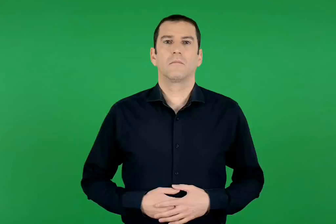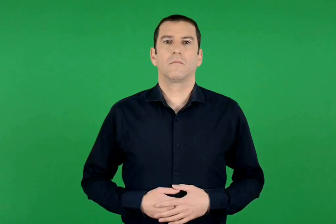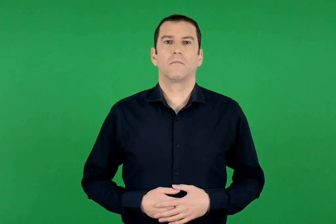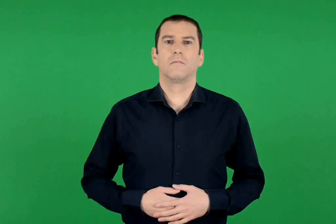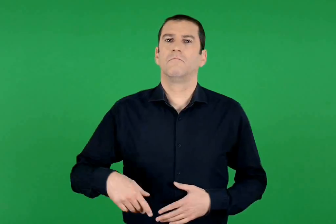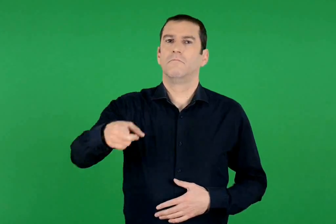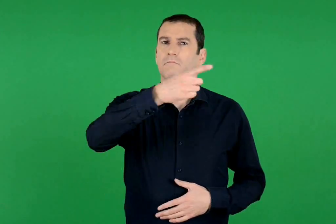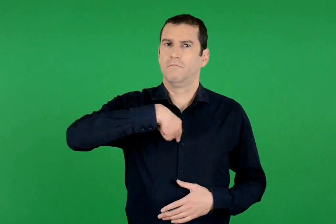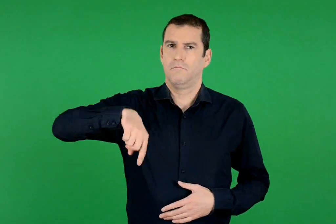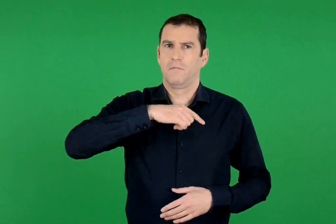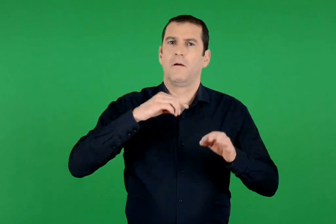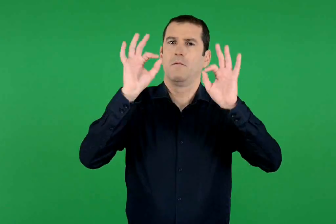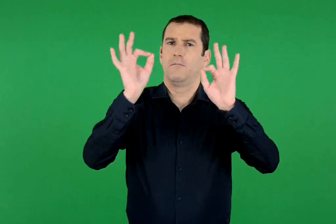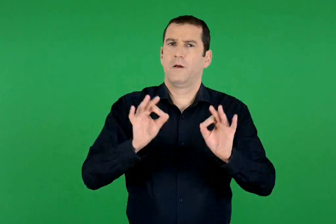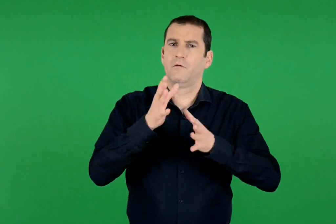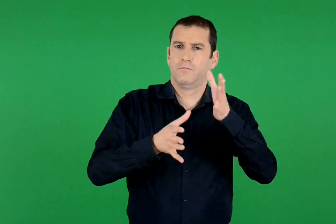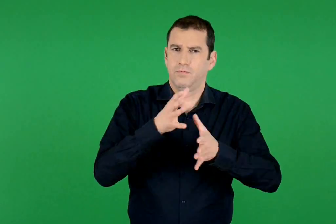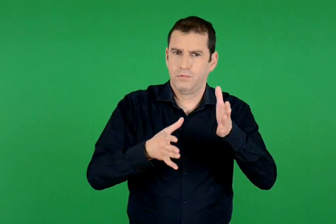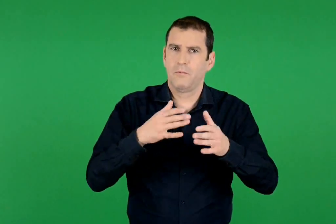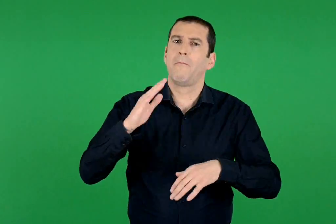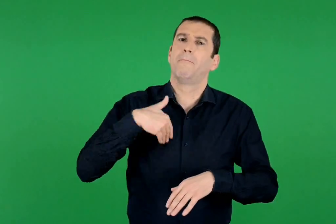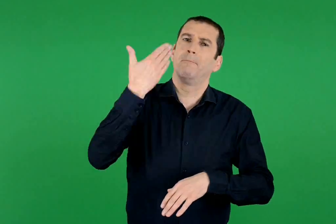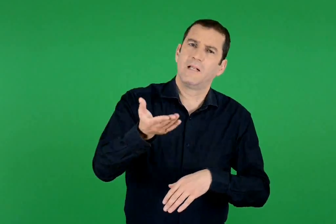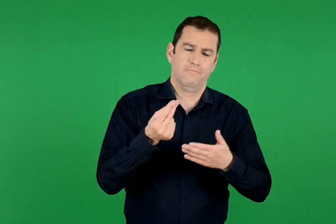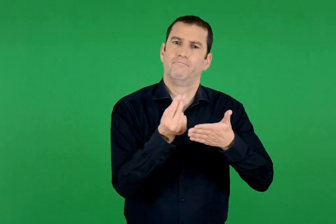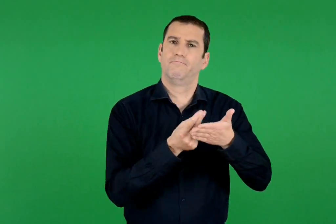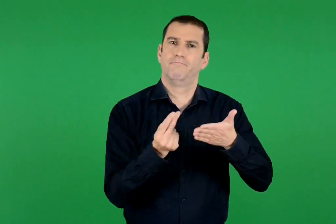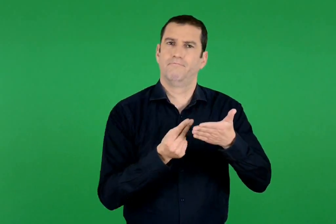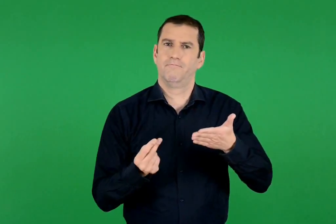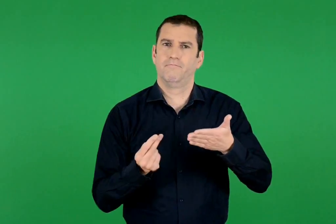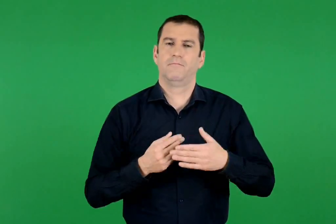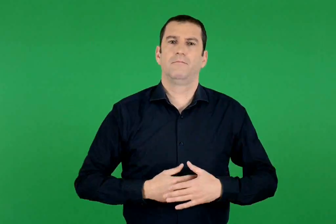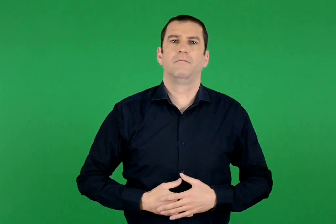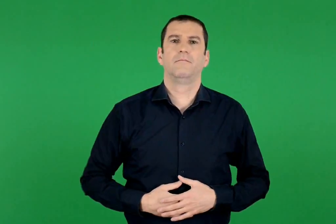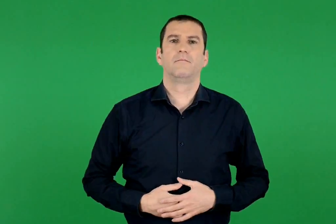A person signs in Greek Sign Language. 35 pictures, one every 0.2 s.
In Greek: το περιγράφουμε και μετά το ζωγραφίζουμε.
